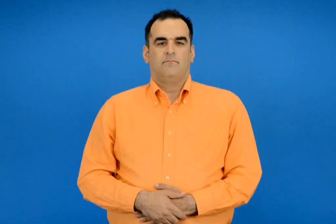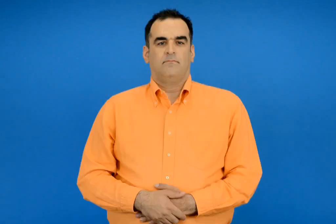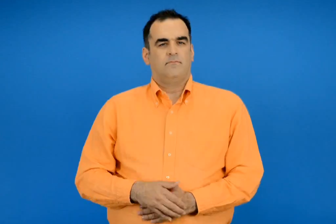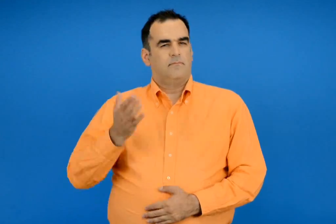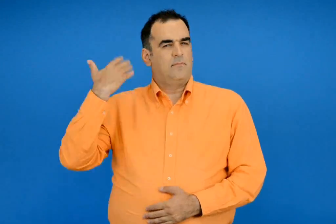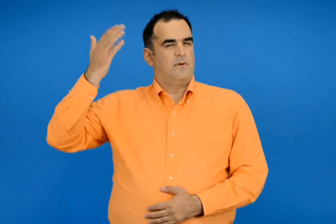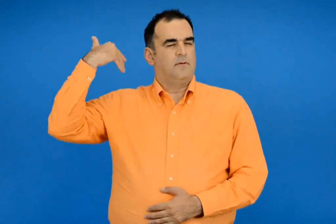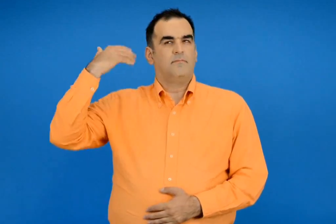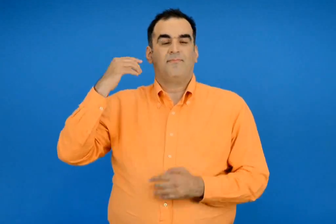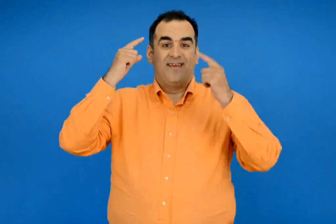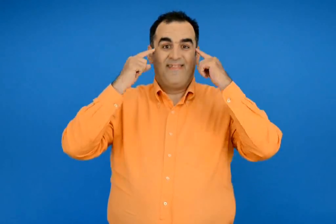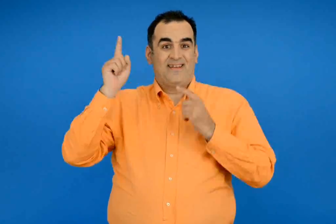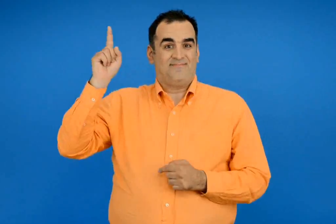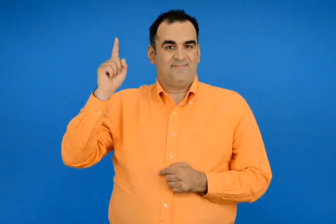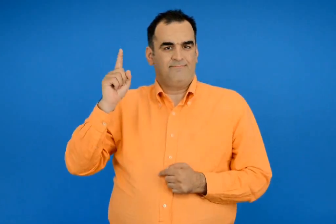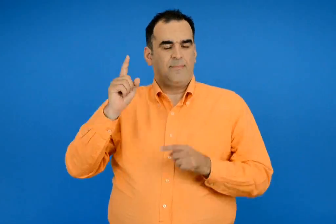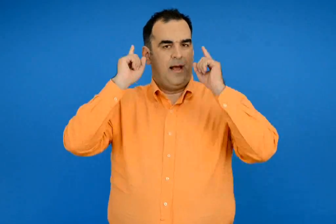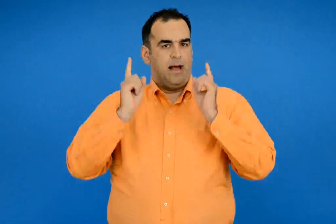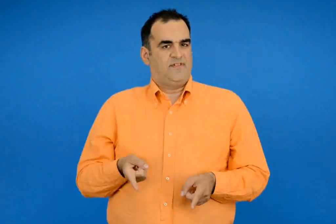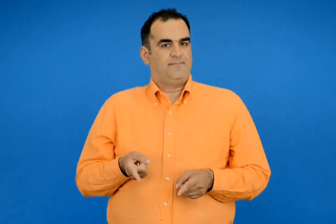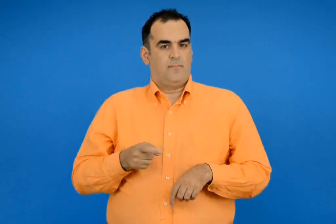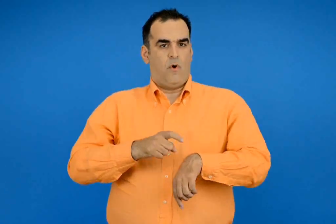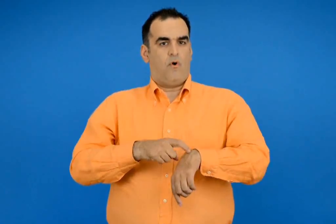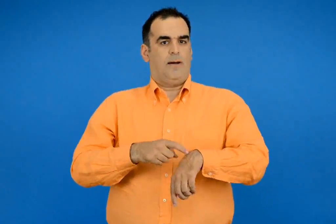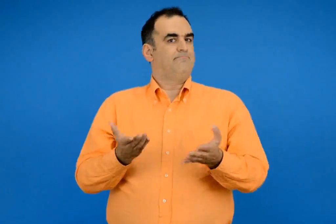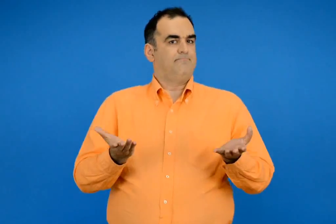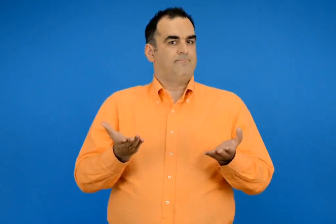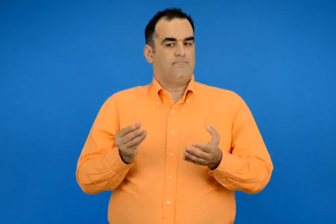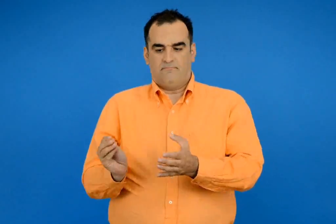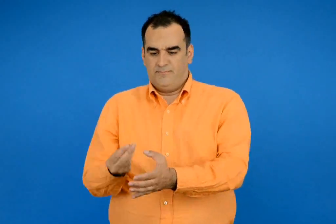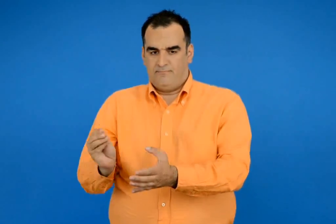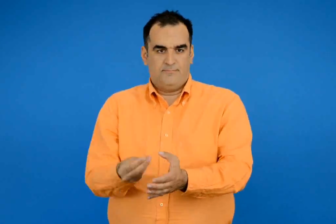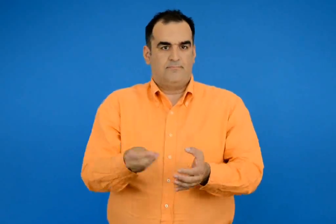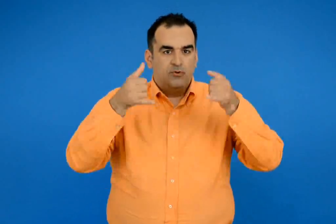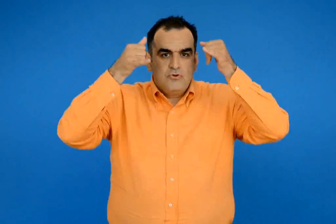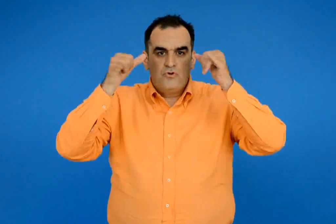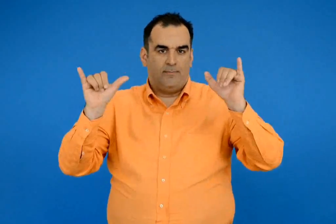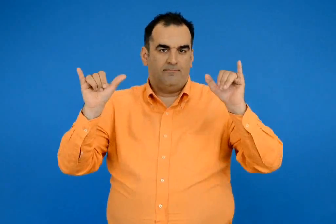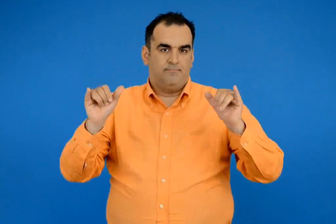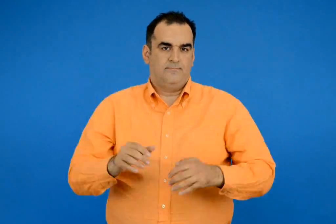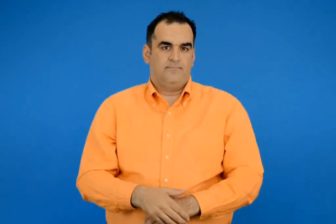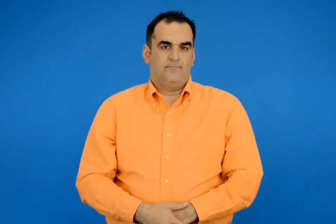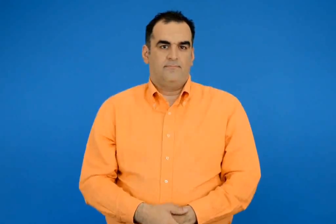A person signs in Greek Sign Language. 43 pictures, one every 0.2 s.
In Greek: κάποτε οι θεοί αποφάσισαν πως είχε έρθει η ωρά να δημιουργήσουν τα ζώα
